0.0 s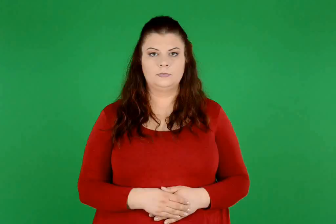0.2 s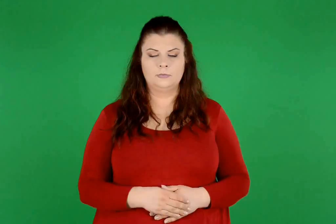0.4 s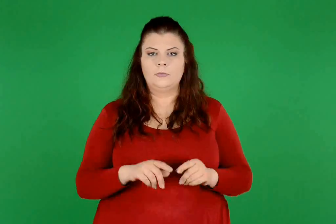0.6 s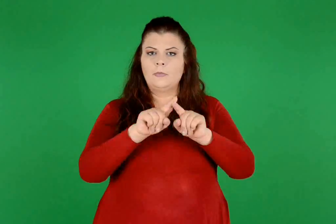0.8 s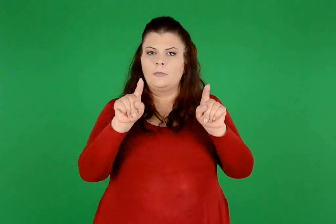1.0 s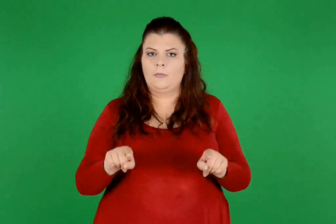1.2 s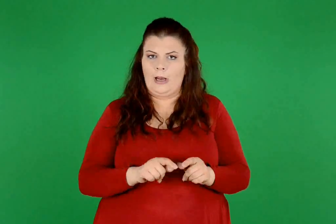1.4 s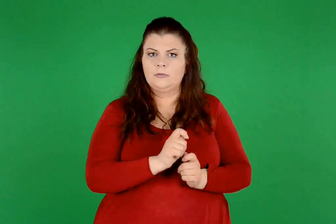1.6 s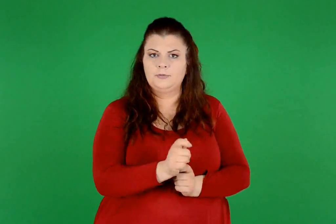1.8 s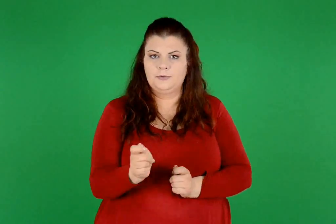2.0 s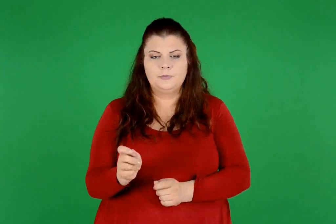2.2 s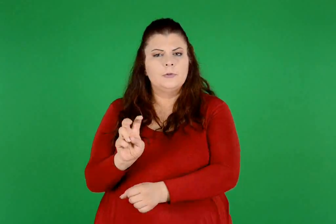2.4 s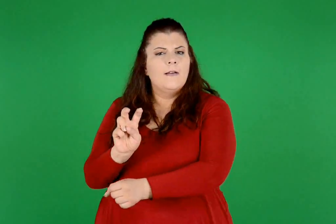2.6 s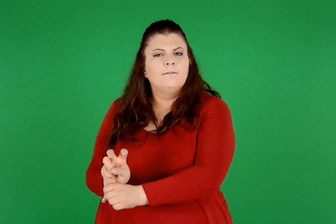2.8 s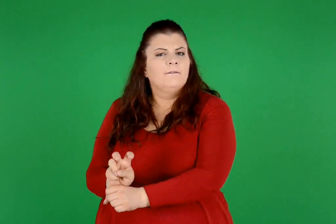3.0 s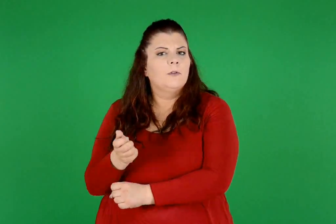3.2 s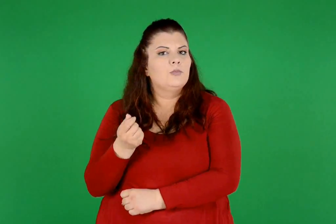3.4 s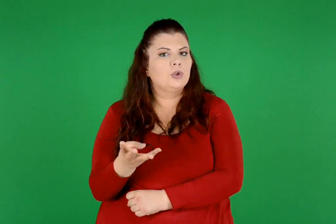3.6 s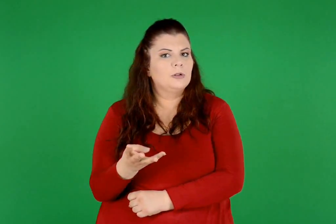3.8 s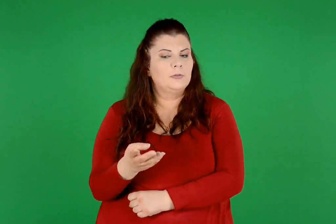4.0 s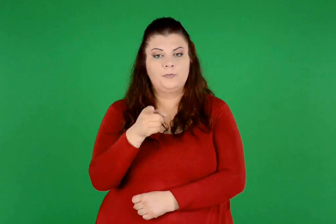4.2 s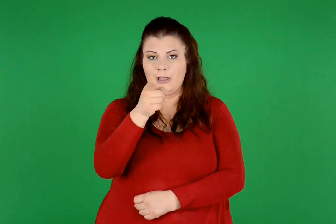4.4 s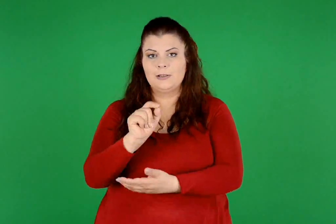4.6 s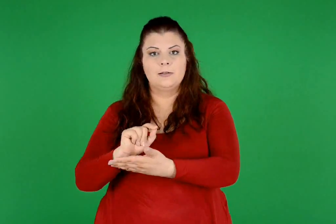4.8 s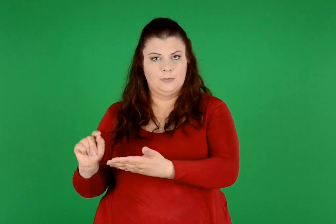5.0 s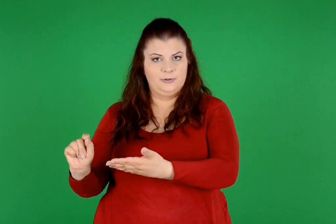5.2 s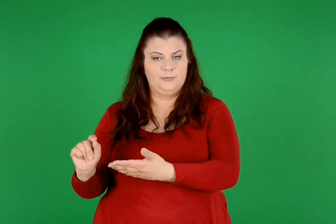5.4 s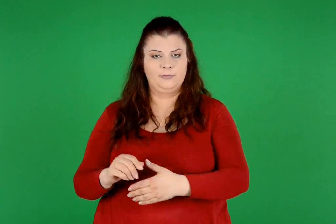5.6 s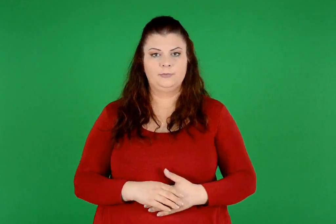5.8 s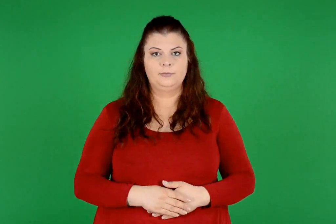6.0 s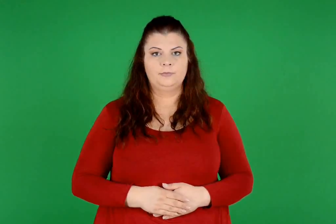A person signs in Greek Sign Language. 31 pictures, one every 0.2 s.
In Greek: πόσες κάρτες περισσεύουν ;
